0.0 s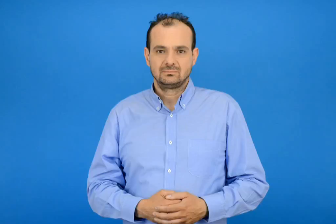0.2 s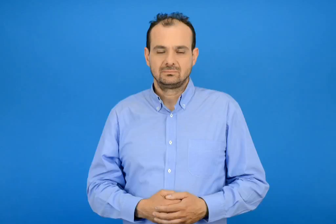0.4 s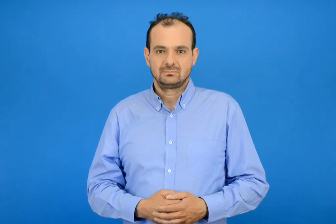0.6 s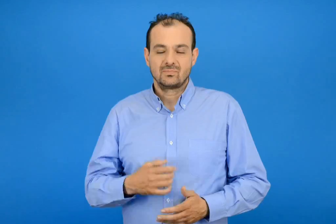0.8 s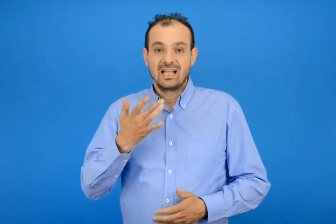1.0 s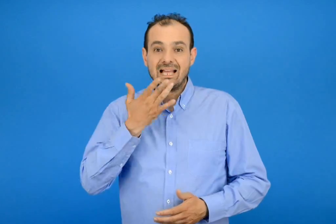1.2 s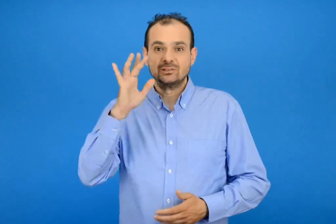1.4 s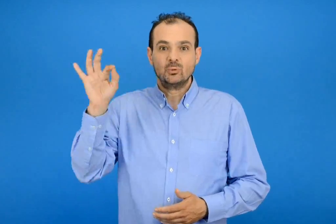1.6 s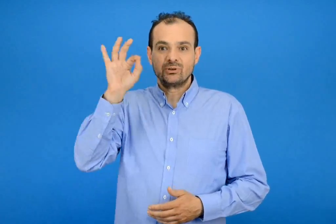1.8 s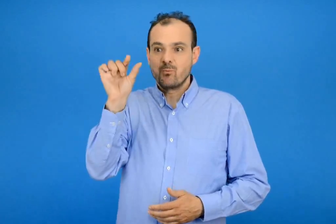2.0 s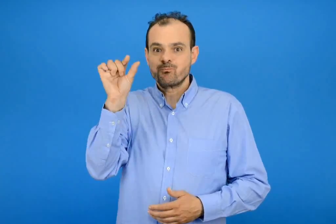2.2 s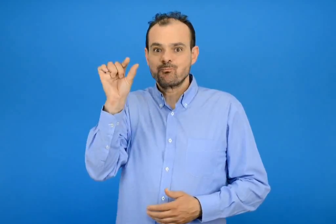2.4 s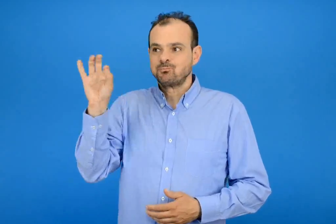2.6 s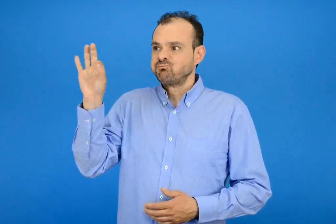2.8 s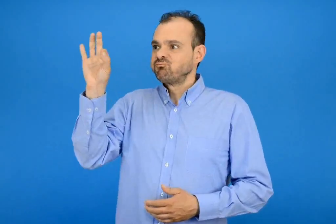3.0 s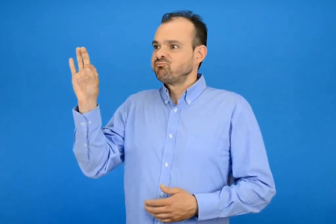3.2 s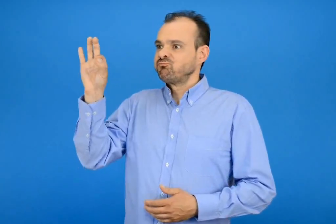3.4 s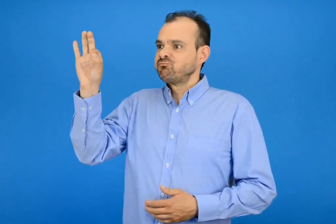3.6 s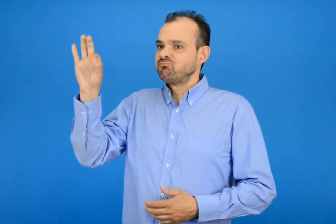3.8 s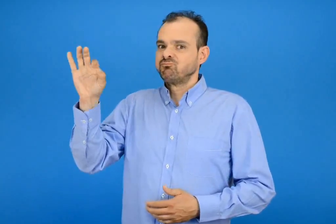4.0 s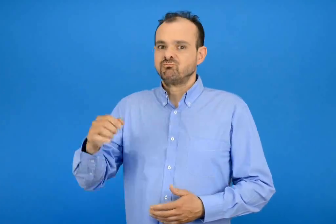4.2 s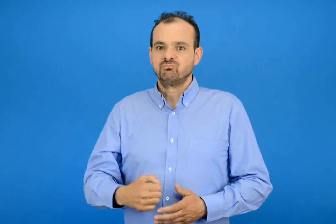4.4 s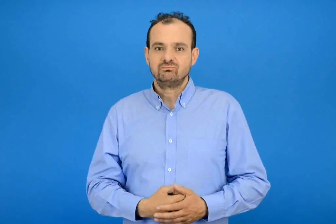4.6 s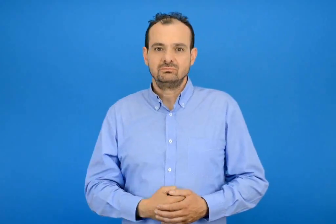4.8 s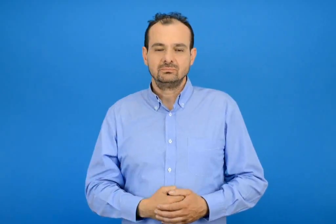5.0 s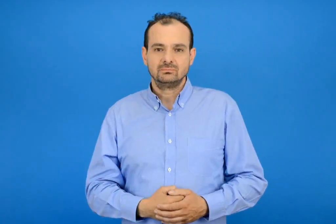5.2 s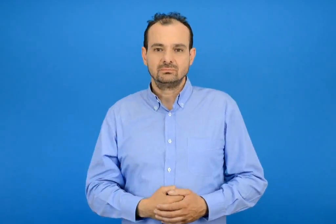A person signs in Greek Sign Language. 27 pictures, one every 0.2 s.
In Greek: χρυσόμυγα
